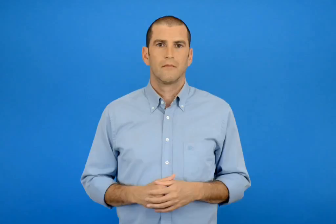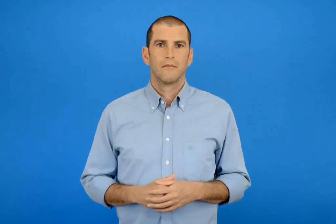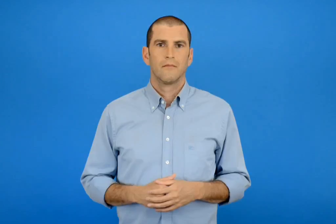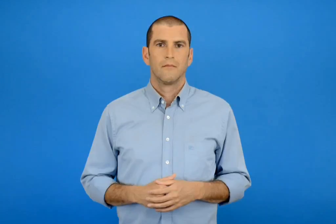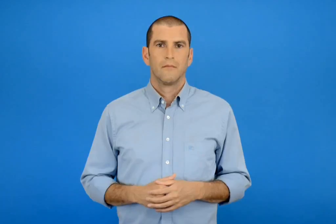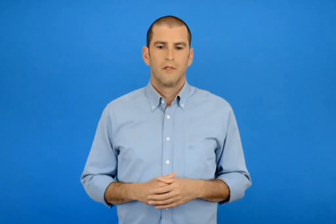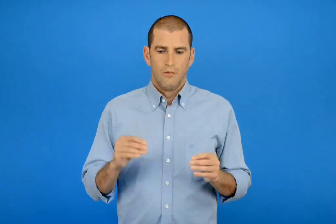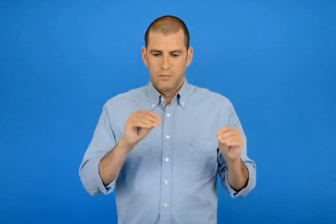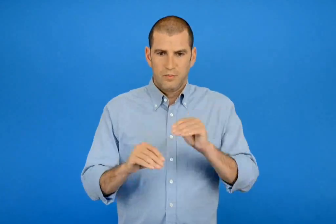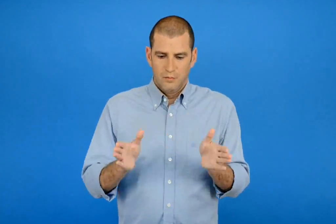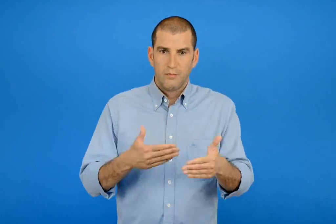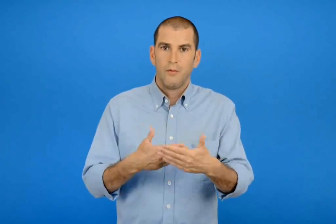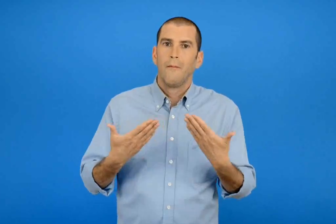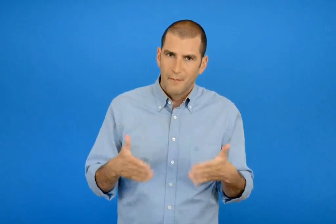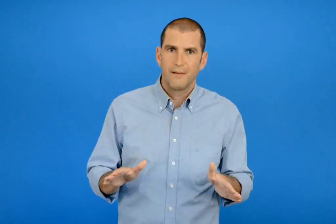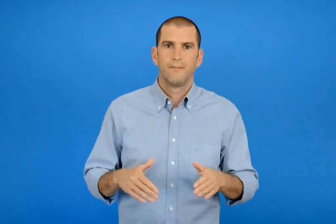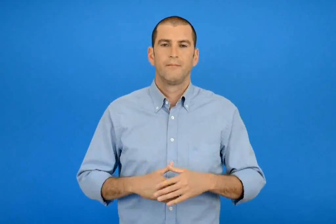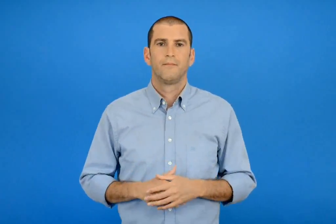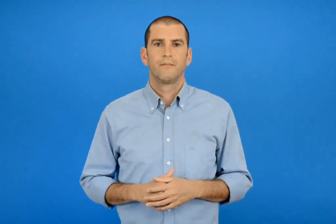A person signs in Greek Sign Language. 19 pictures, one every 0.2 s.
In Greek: έχουν ήδη ετοιμαστεί
